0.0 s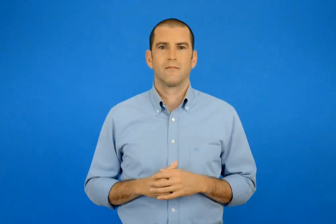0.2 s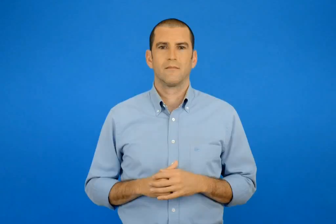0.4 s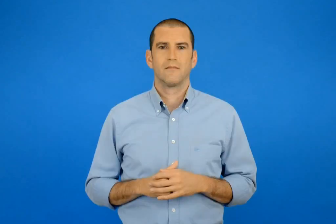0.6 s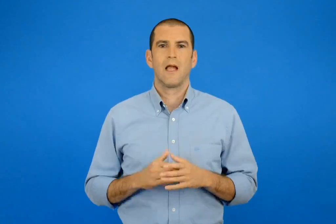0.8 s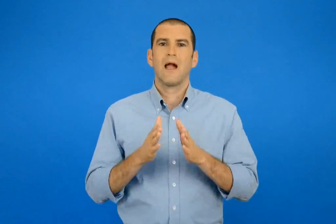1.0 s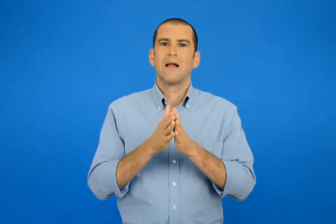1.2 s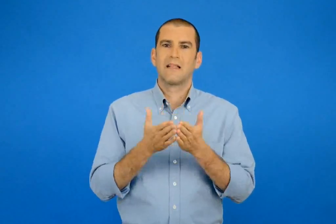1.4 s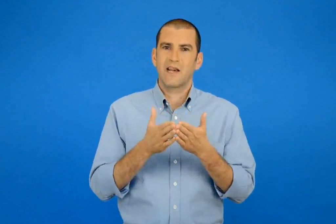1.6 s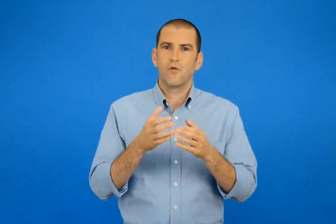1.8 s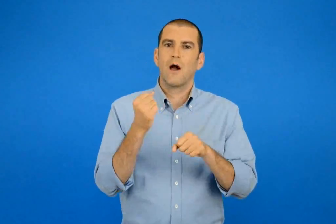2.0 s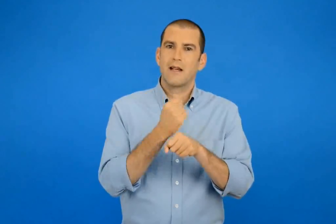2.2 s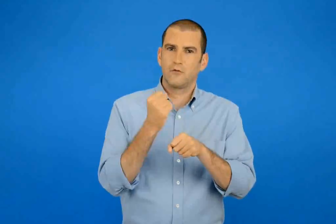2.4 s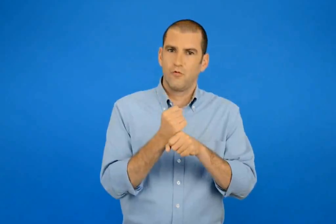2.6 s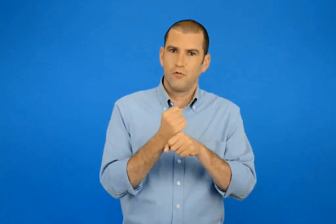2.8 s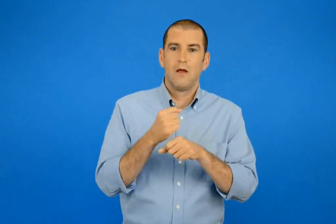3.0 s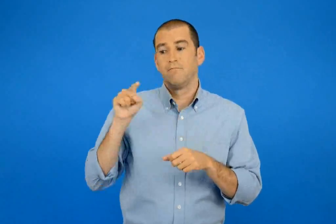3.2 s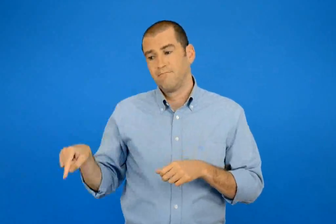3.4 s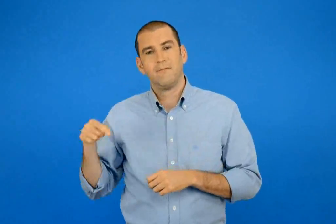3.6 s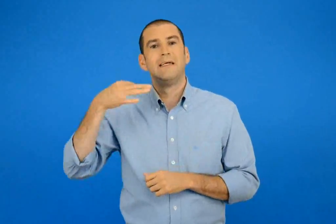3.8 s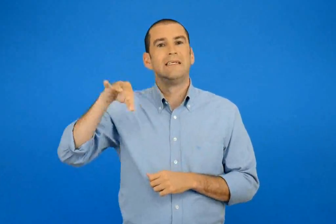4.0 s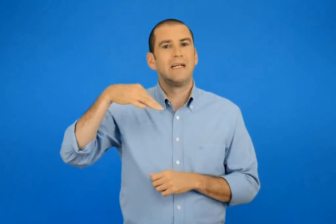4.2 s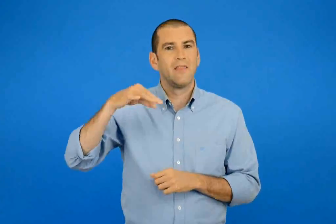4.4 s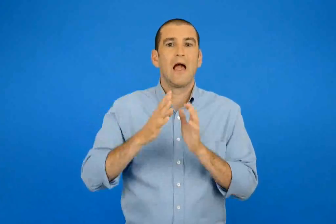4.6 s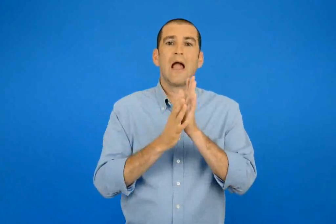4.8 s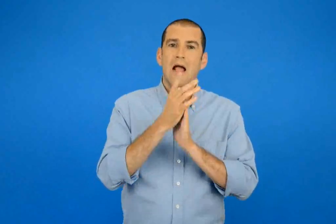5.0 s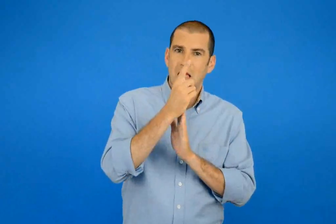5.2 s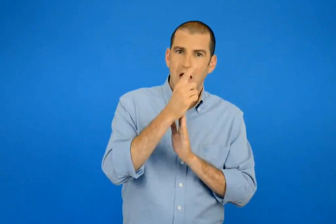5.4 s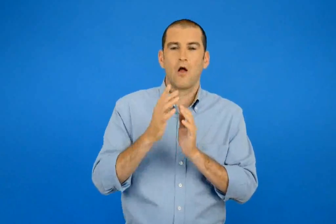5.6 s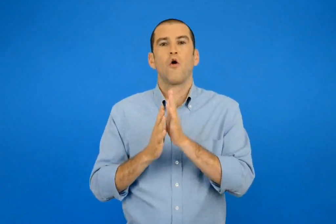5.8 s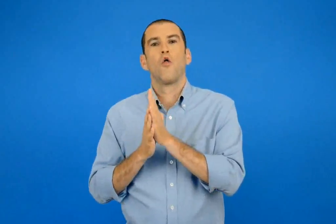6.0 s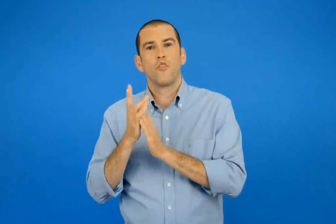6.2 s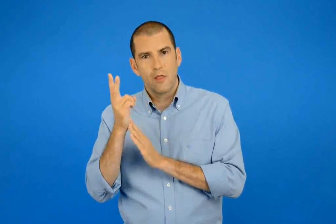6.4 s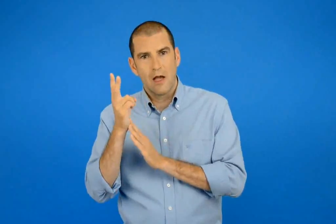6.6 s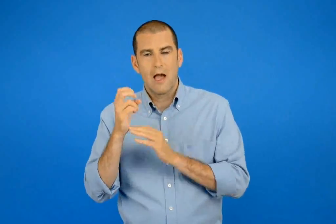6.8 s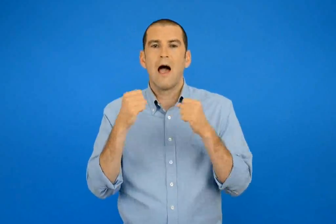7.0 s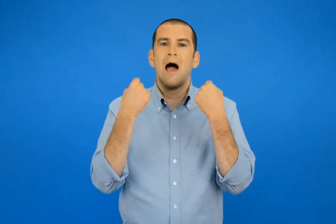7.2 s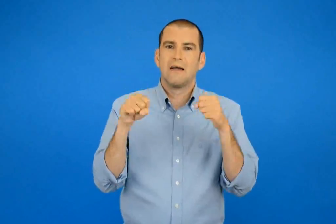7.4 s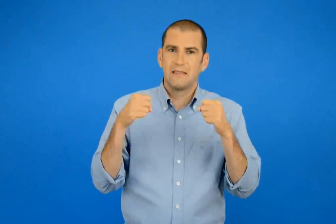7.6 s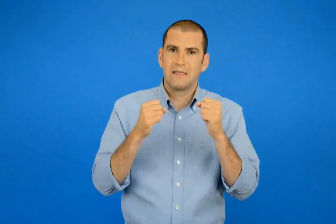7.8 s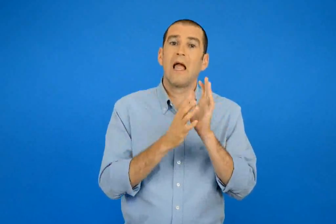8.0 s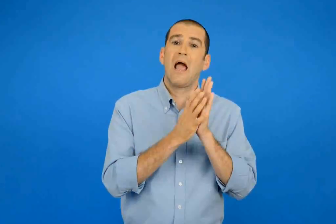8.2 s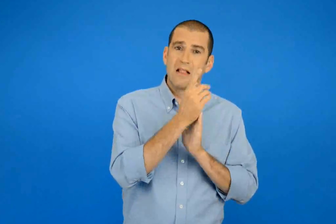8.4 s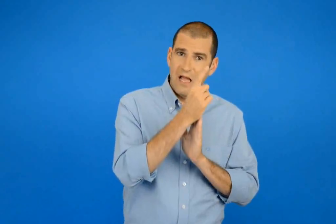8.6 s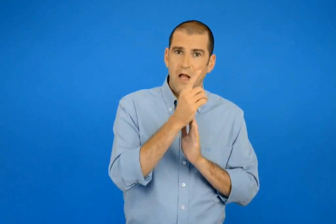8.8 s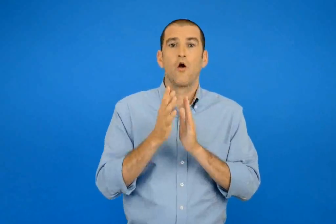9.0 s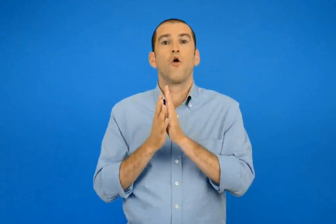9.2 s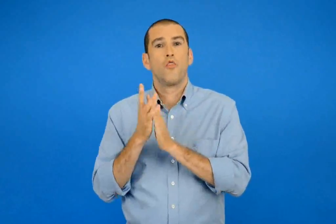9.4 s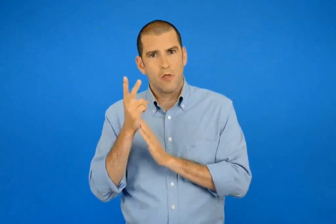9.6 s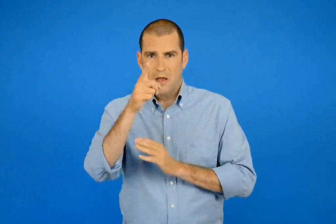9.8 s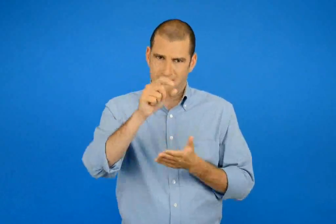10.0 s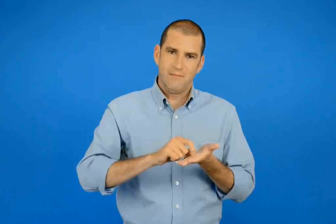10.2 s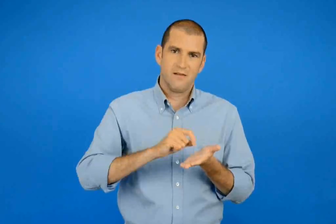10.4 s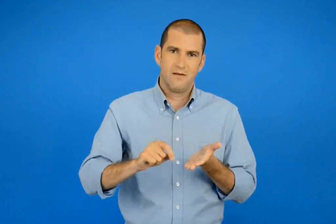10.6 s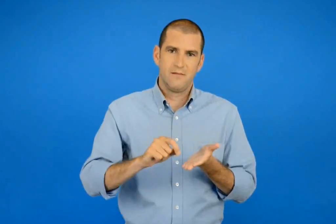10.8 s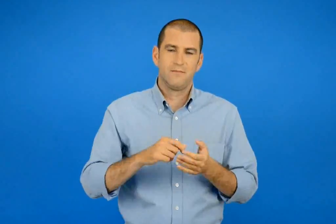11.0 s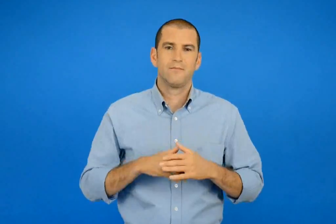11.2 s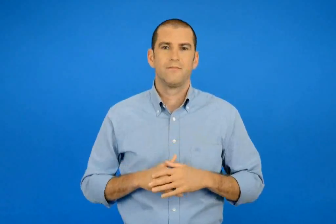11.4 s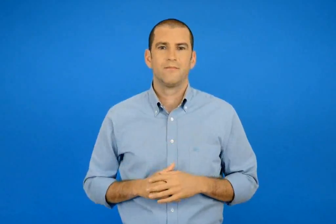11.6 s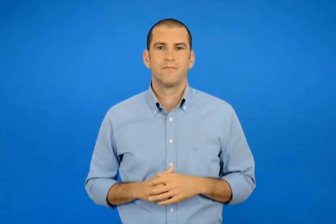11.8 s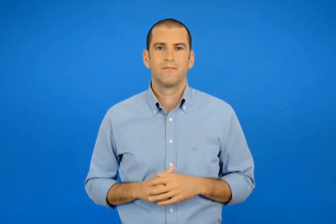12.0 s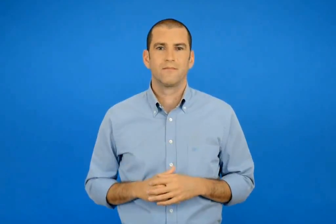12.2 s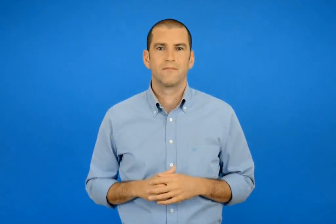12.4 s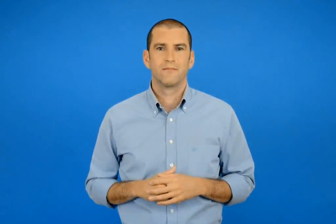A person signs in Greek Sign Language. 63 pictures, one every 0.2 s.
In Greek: κάνε τώρα τις ασκήσεις 11 και 12 στις σελίδες 11 και 12 του τετραδίου εργασιών
